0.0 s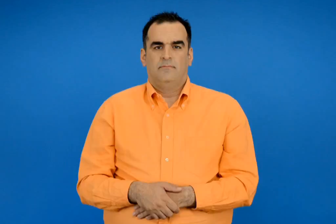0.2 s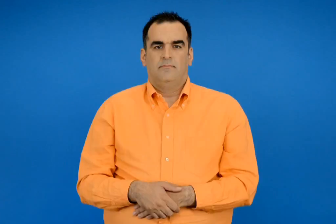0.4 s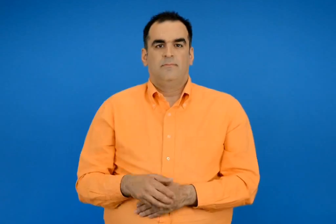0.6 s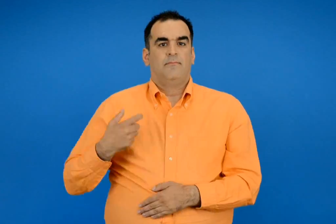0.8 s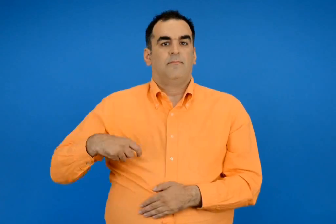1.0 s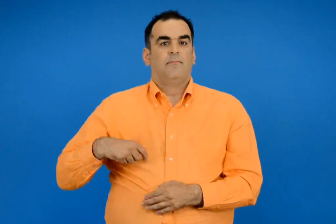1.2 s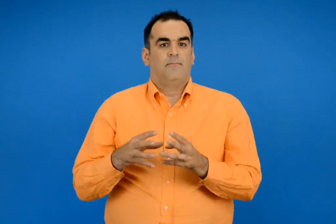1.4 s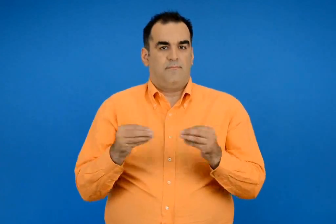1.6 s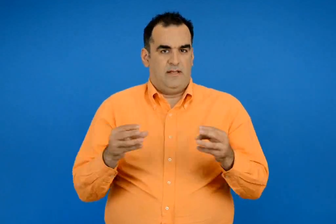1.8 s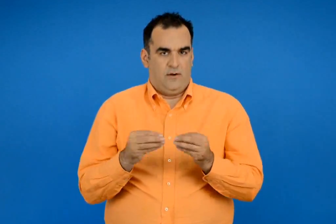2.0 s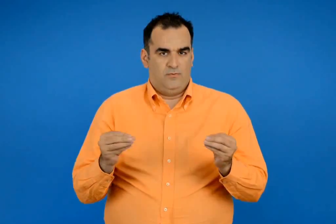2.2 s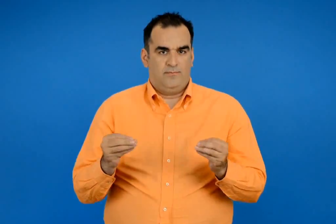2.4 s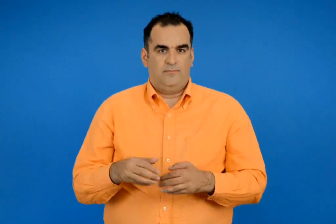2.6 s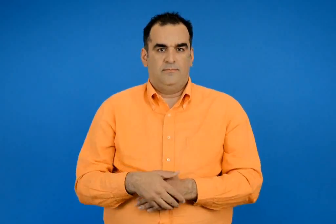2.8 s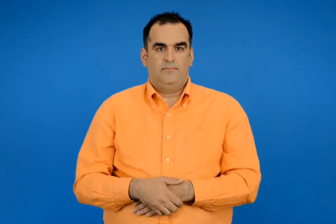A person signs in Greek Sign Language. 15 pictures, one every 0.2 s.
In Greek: μαϊντανός
